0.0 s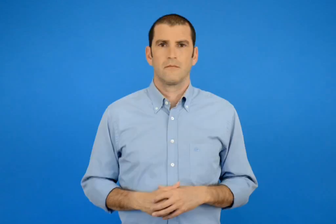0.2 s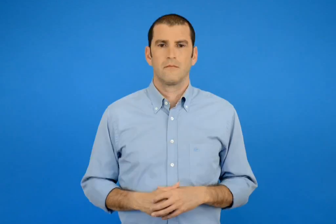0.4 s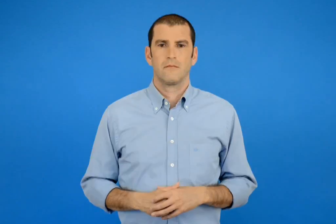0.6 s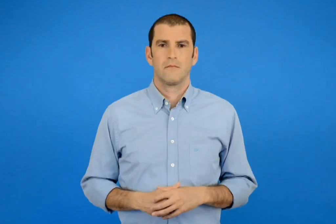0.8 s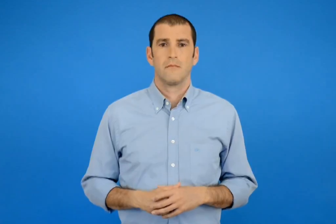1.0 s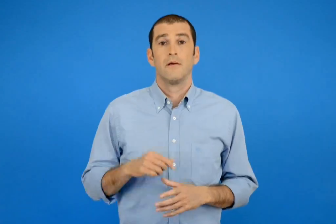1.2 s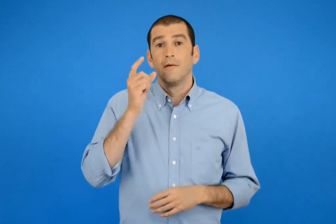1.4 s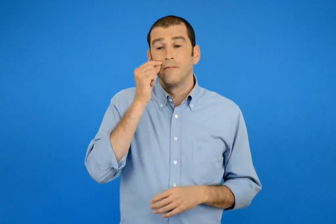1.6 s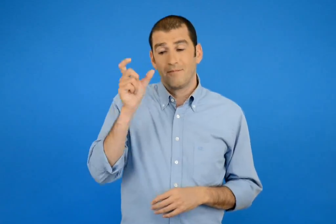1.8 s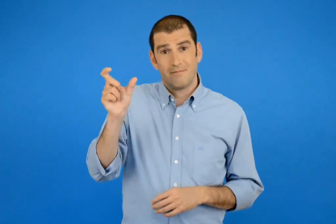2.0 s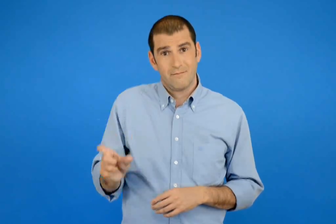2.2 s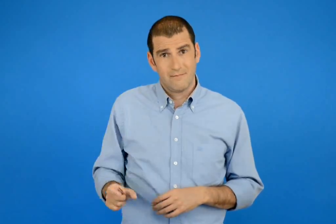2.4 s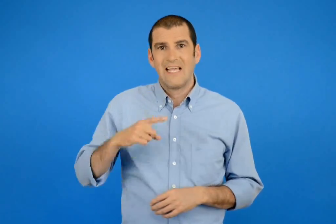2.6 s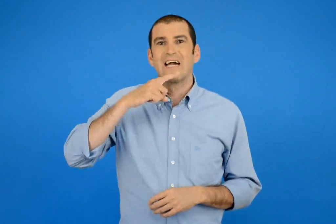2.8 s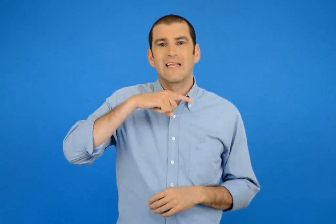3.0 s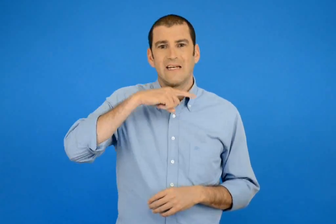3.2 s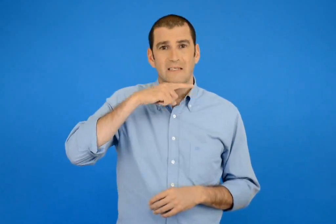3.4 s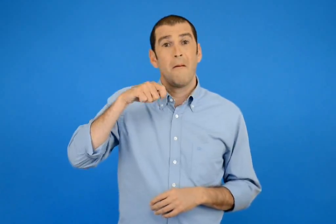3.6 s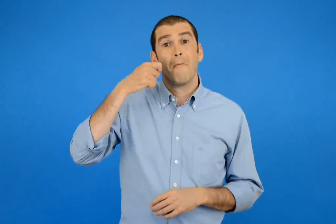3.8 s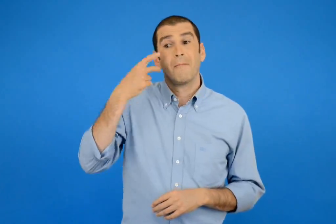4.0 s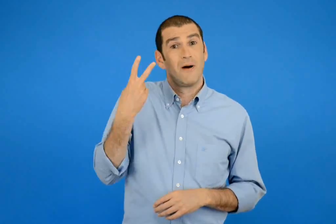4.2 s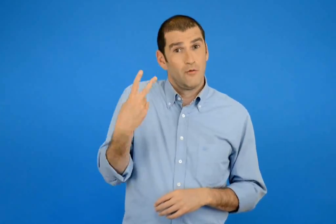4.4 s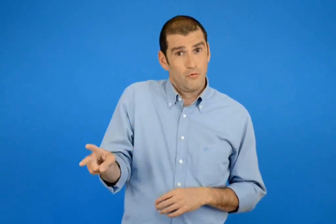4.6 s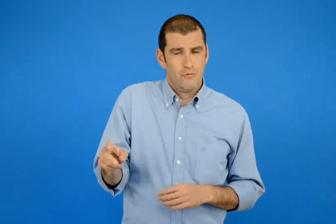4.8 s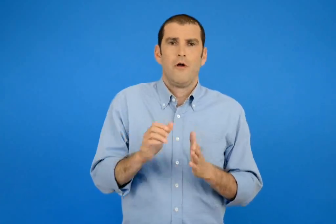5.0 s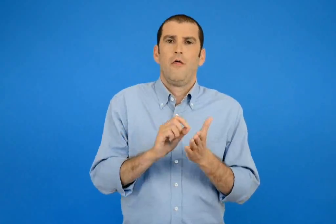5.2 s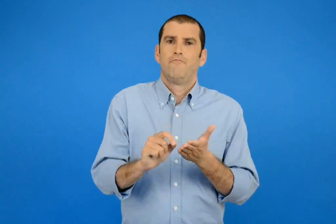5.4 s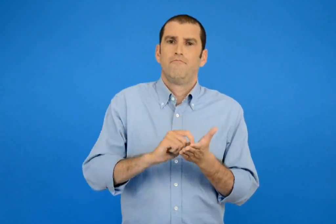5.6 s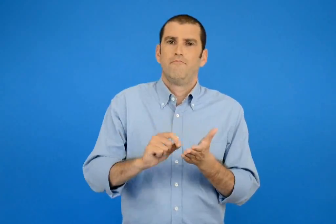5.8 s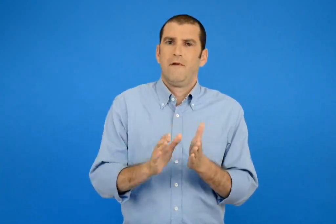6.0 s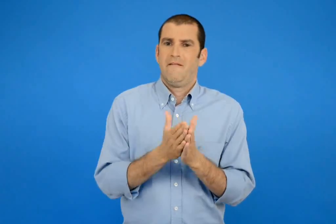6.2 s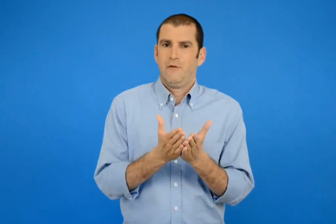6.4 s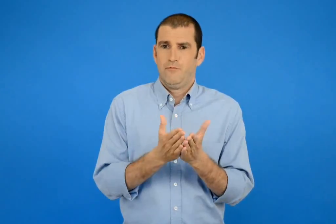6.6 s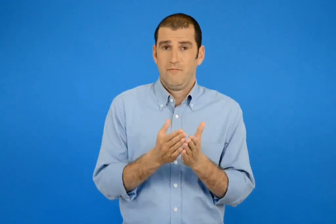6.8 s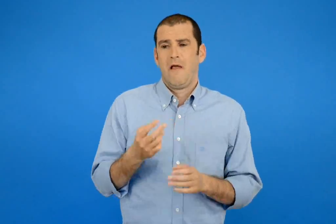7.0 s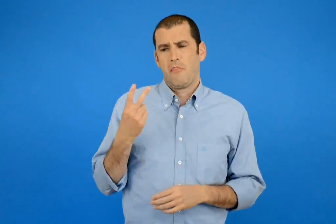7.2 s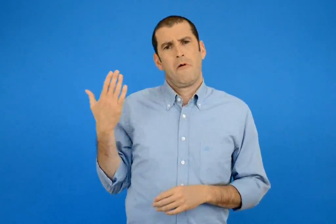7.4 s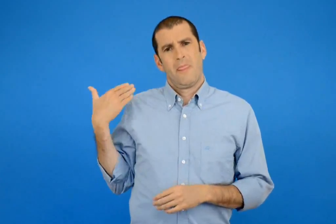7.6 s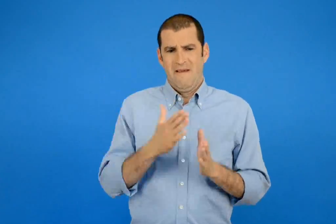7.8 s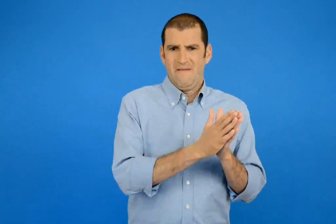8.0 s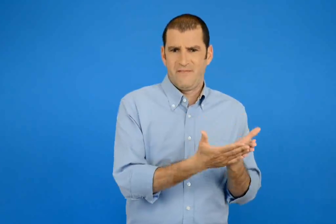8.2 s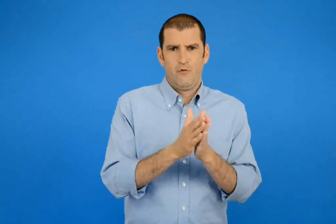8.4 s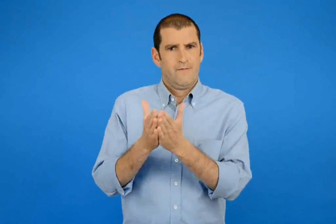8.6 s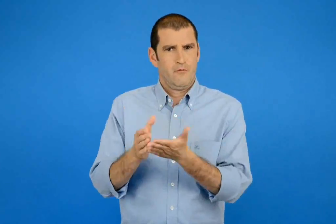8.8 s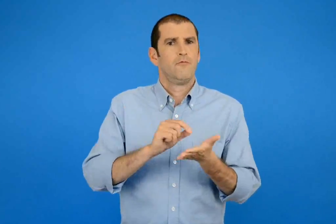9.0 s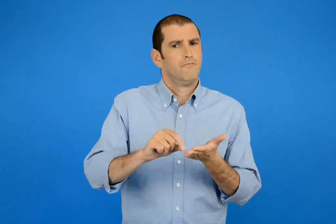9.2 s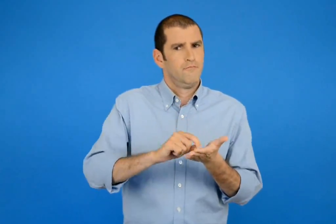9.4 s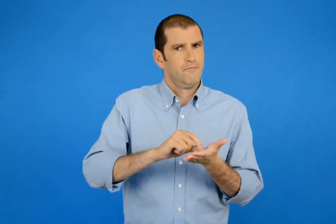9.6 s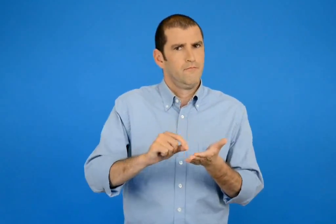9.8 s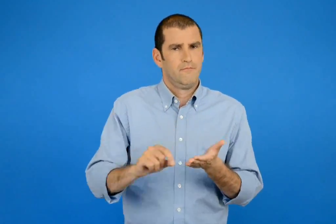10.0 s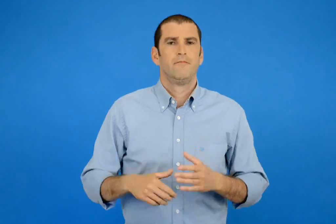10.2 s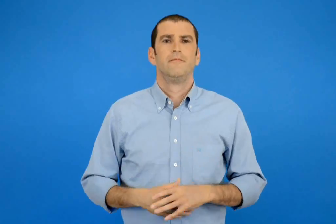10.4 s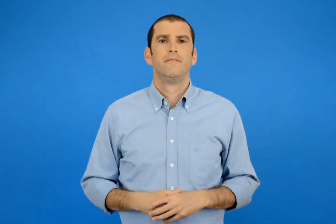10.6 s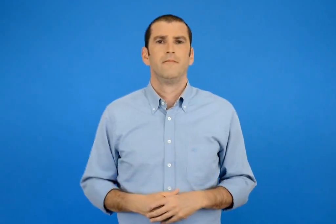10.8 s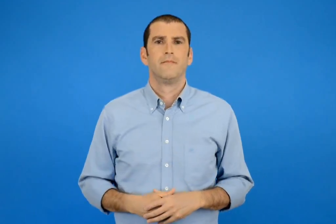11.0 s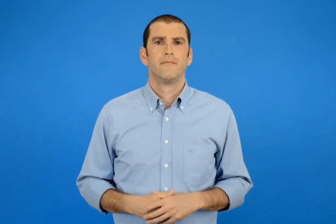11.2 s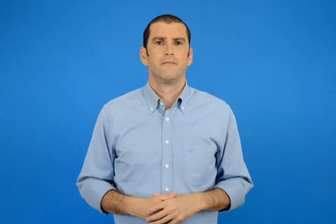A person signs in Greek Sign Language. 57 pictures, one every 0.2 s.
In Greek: η μητέρα του ηρακλή είναι συγγραφέας τα δύο τελευταία βιβλία που έγραψε έχουν
